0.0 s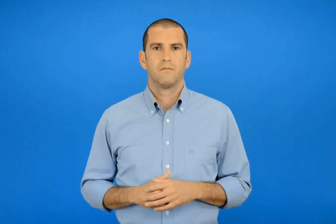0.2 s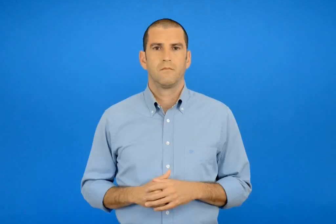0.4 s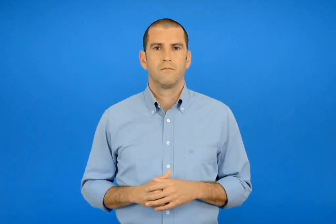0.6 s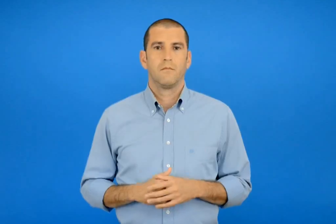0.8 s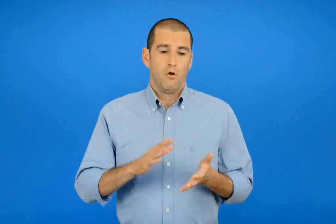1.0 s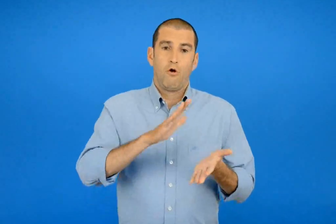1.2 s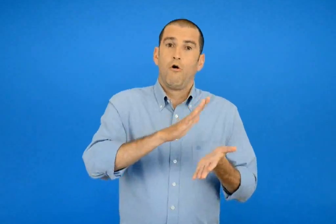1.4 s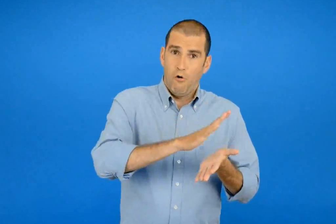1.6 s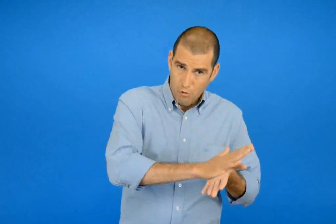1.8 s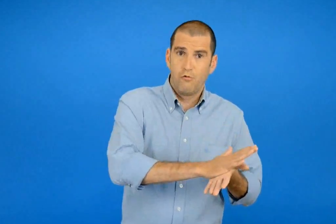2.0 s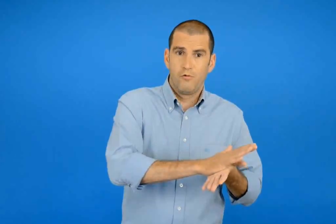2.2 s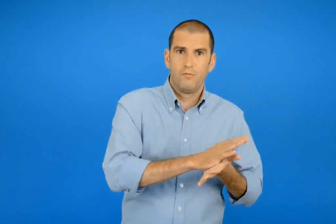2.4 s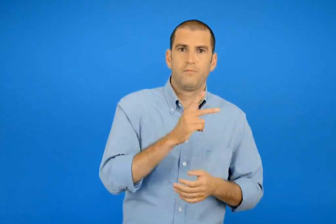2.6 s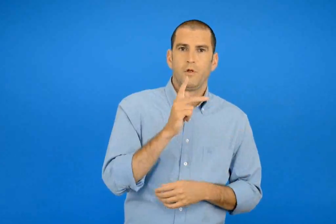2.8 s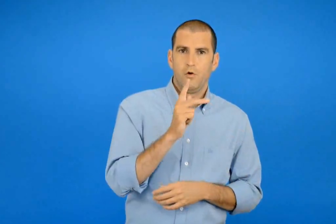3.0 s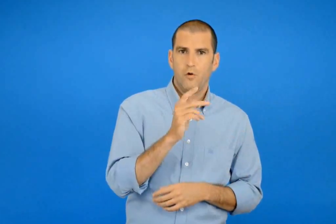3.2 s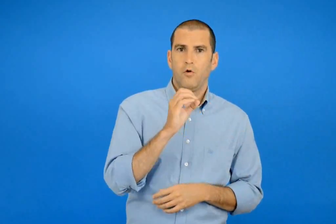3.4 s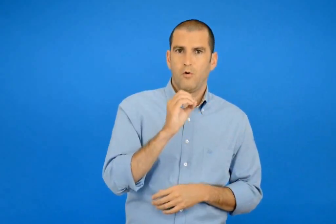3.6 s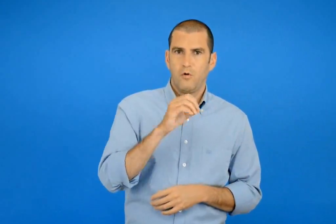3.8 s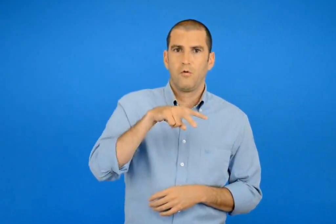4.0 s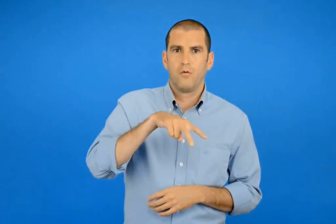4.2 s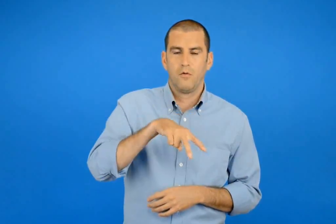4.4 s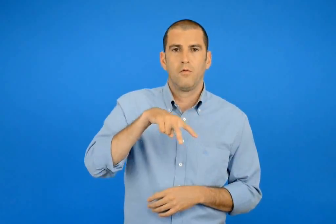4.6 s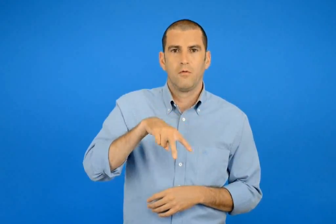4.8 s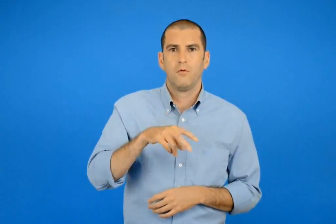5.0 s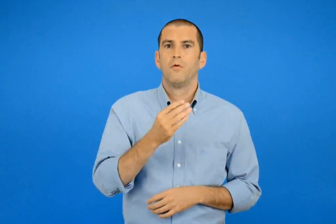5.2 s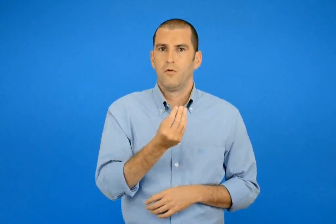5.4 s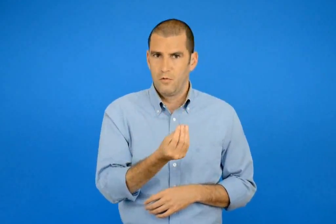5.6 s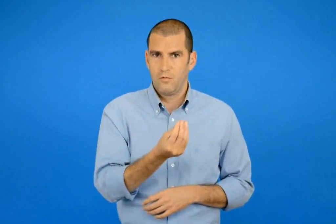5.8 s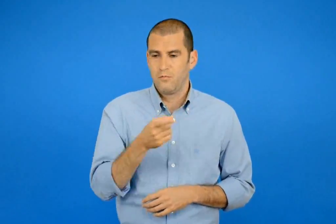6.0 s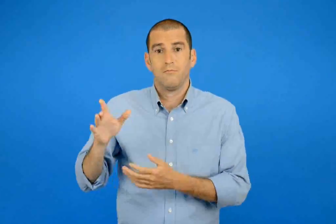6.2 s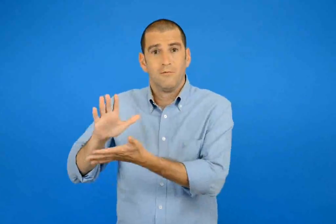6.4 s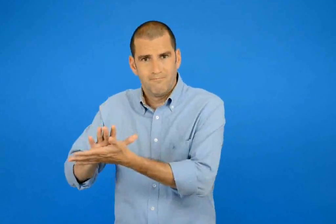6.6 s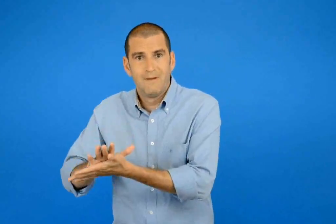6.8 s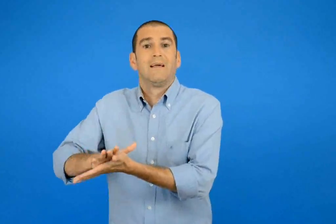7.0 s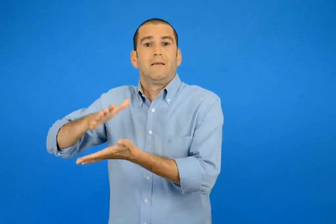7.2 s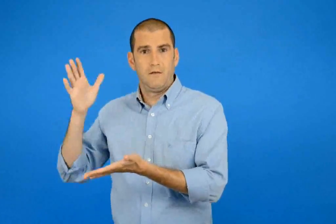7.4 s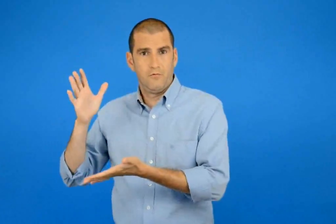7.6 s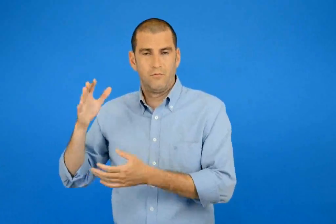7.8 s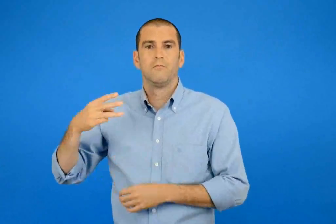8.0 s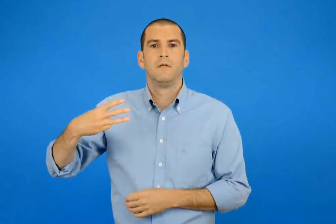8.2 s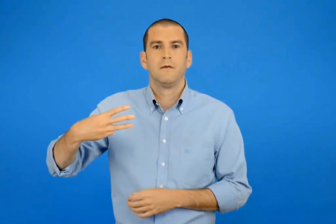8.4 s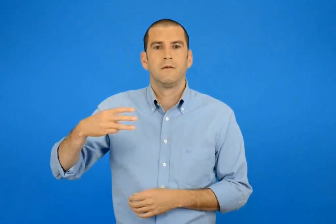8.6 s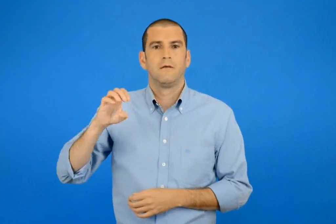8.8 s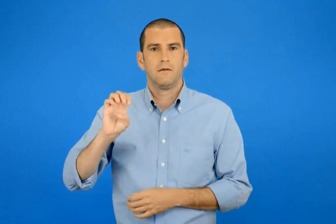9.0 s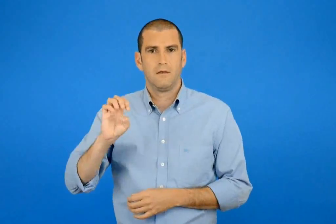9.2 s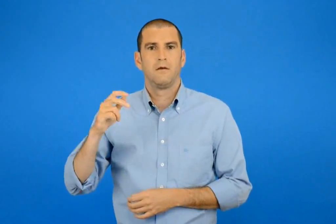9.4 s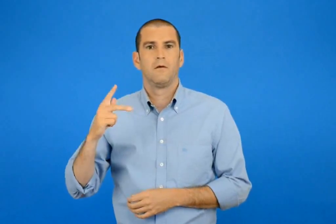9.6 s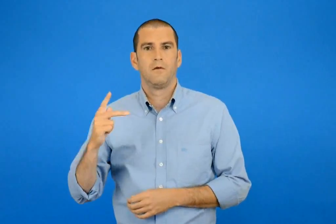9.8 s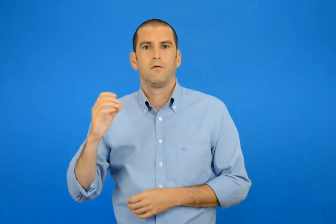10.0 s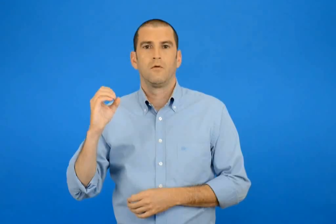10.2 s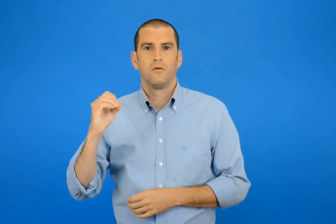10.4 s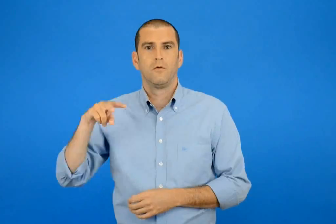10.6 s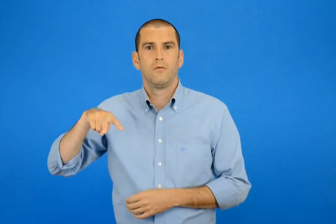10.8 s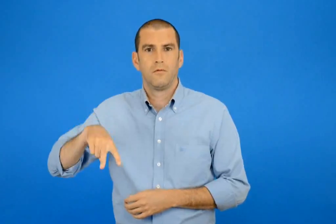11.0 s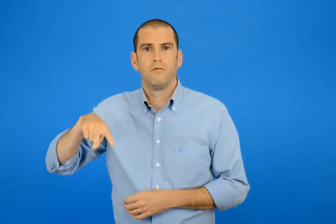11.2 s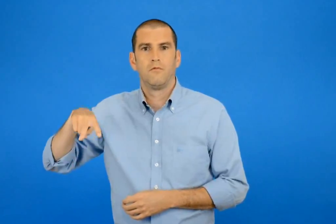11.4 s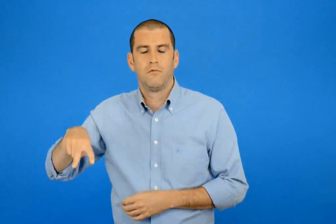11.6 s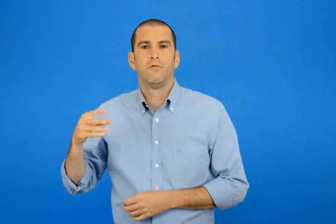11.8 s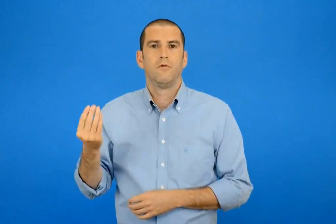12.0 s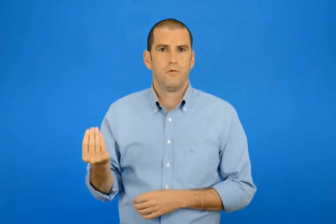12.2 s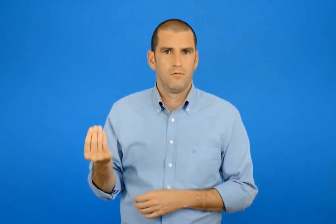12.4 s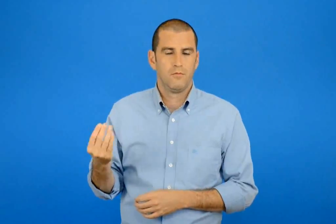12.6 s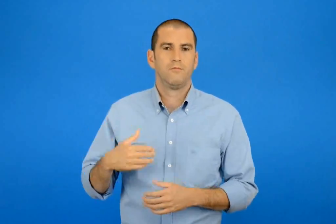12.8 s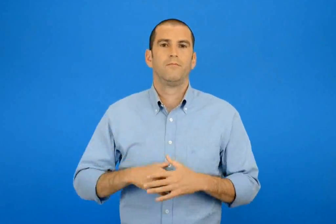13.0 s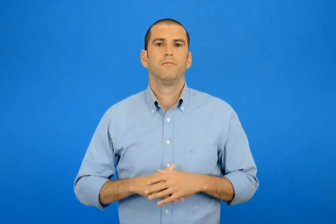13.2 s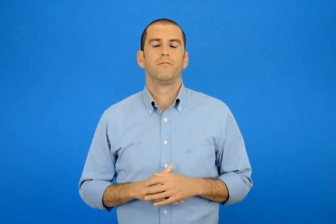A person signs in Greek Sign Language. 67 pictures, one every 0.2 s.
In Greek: κολλώ ξεκολλώ
